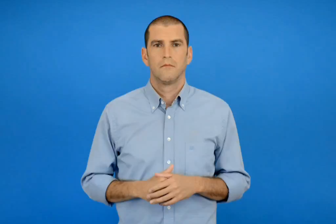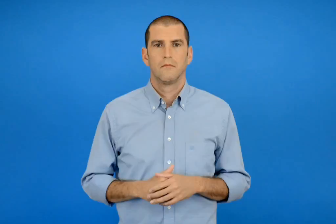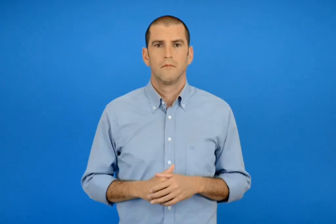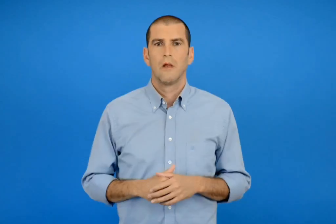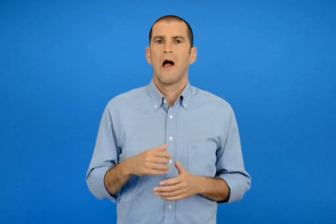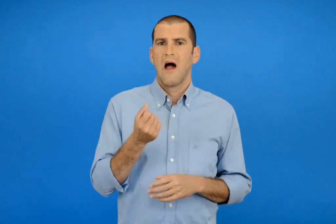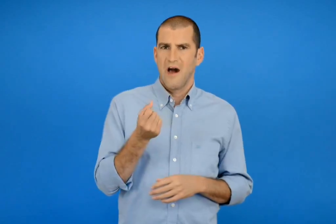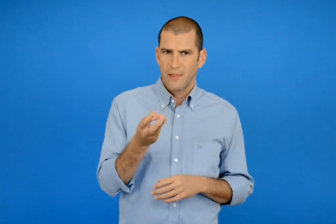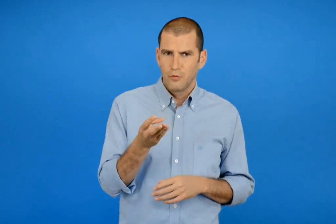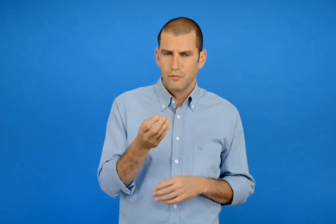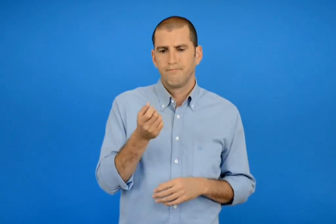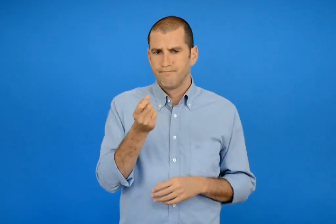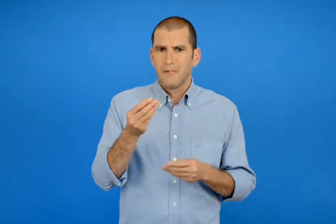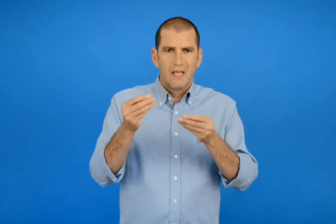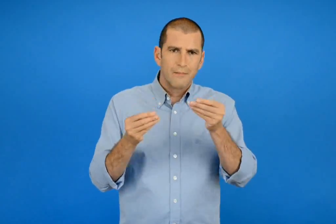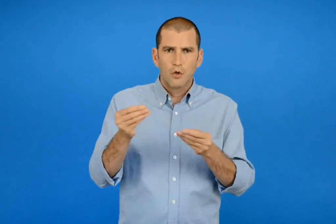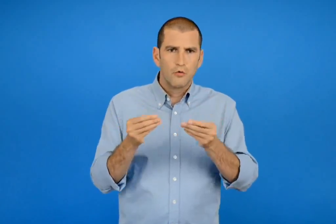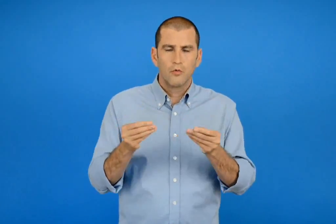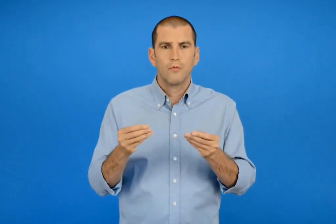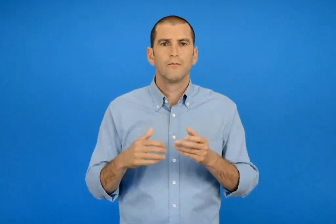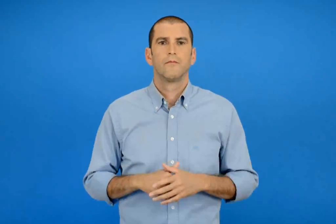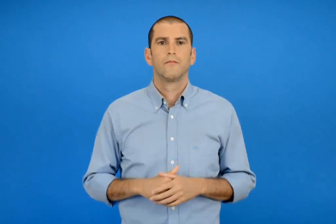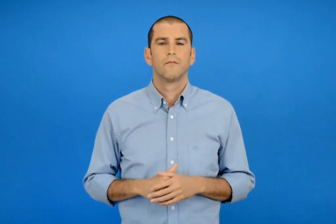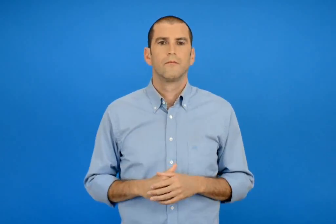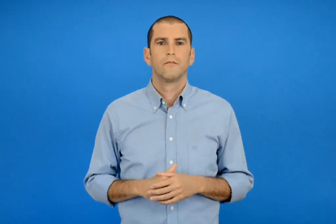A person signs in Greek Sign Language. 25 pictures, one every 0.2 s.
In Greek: υπολογίζω με αριθμούς
